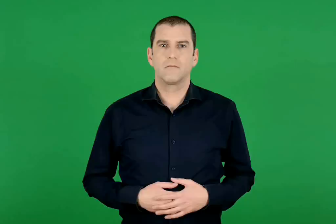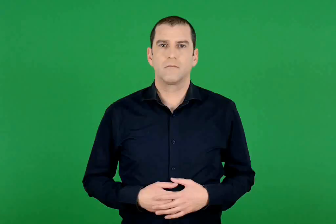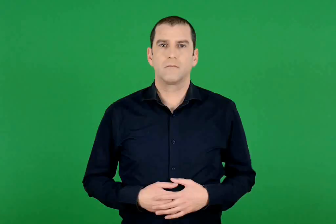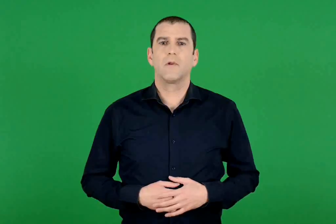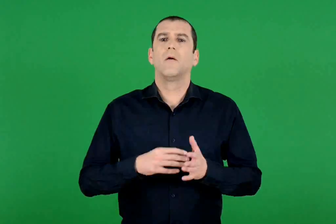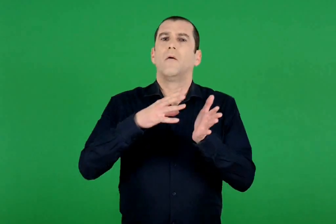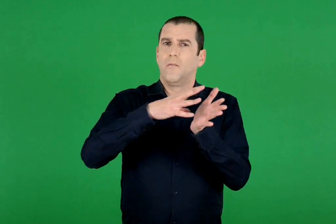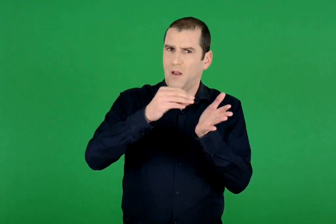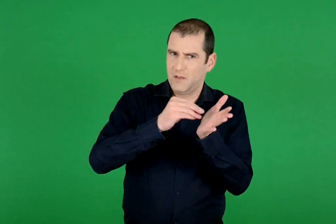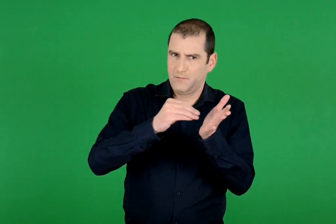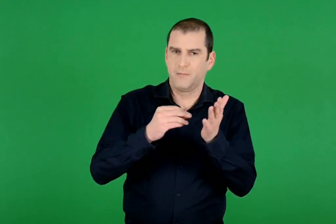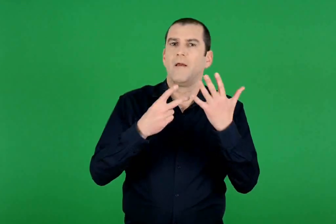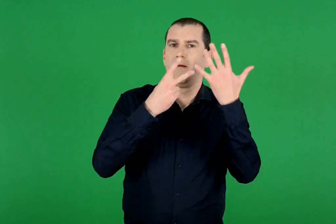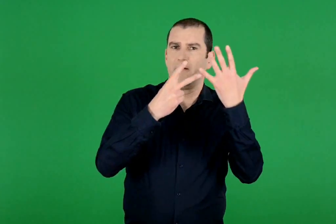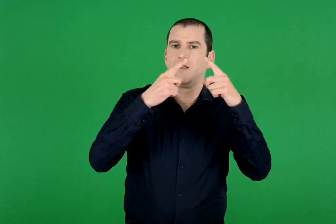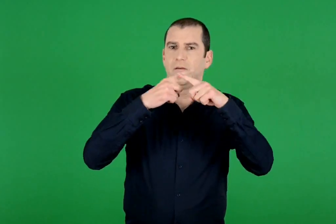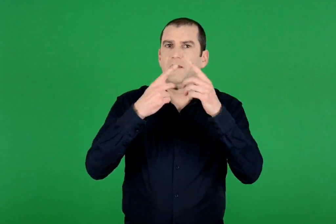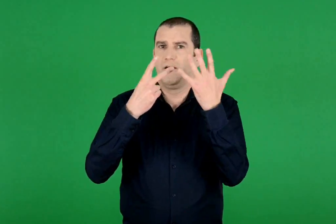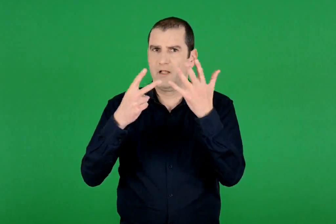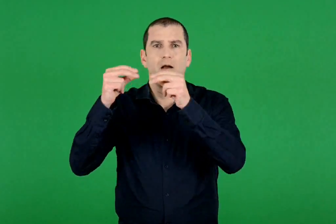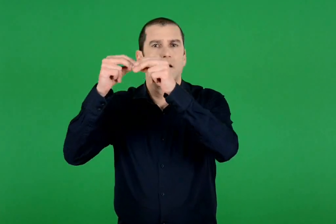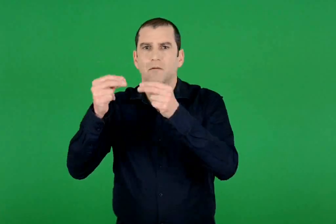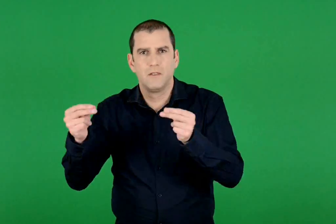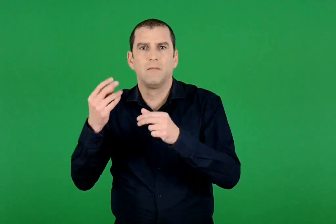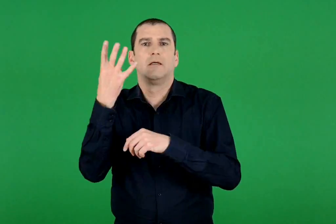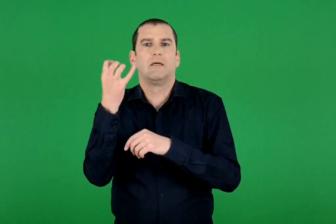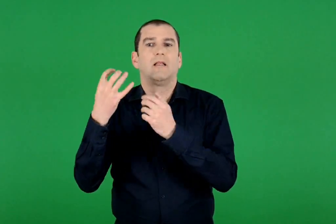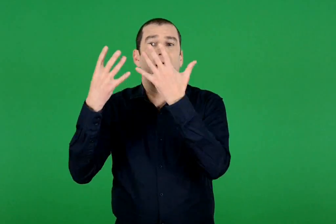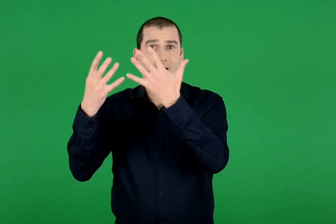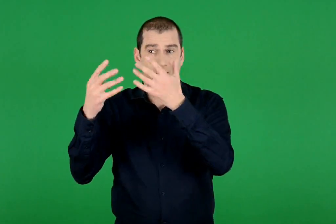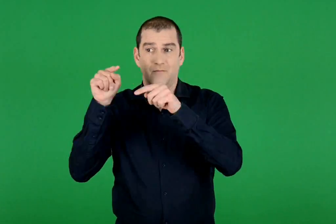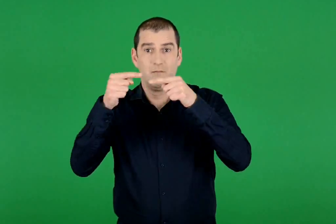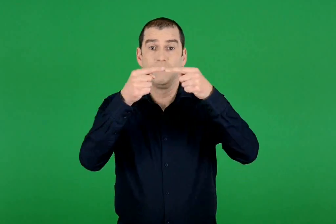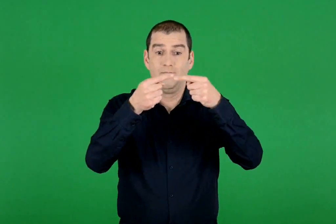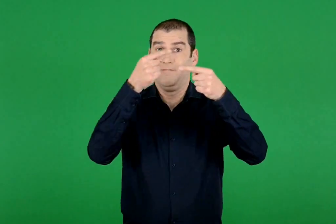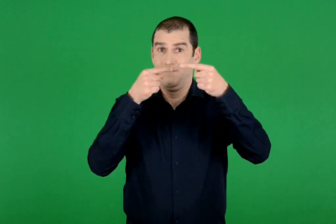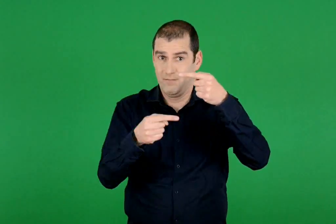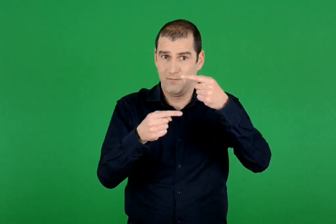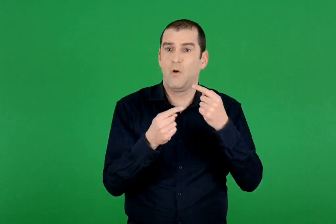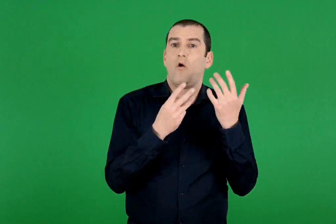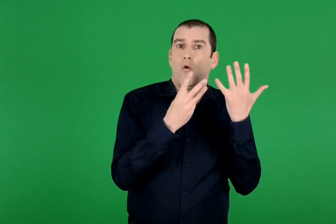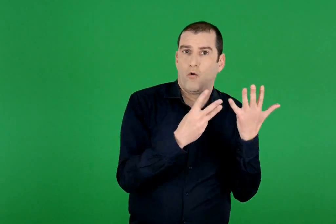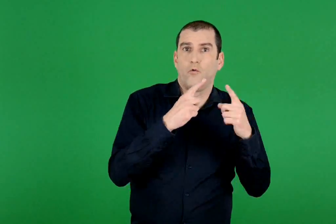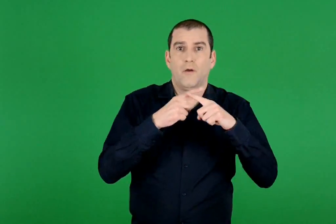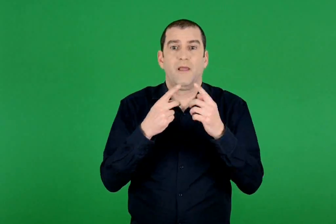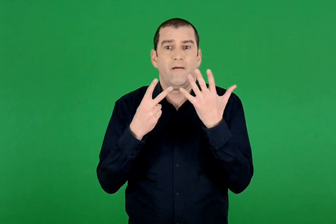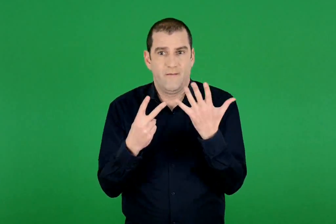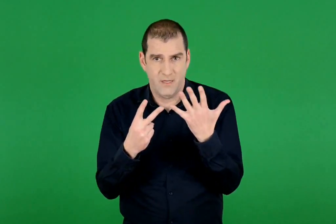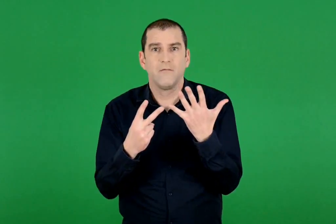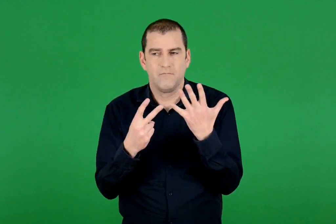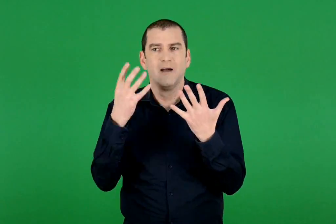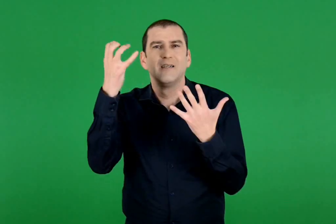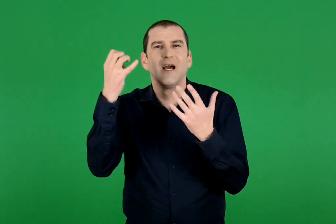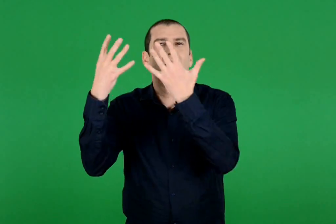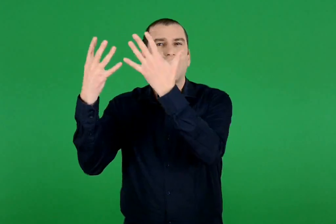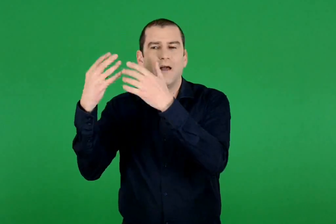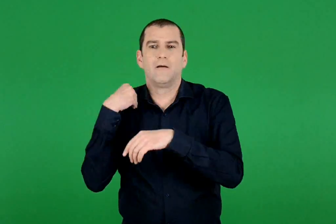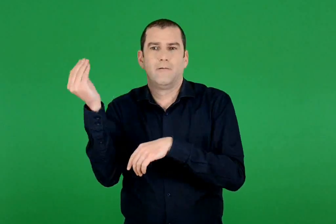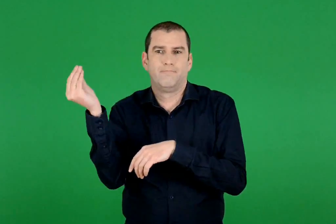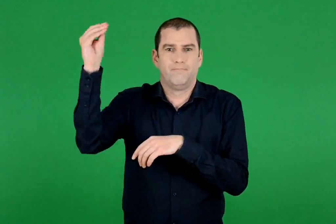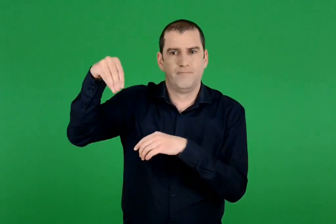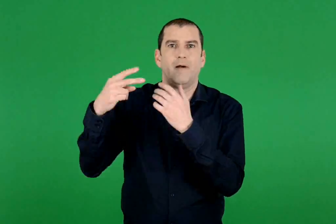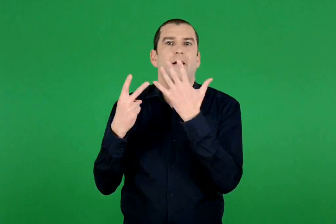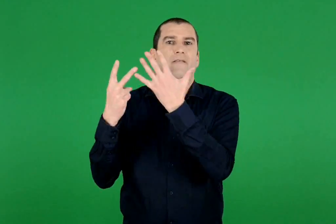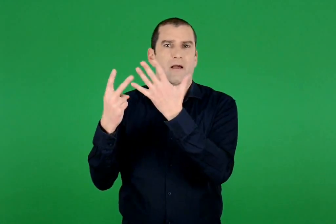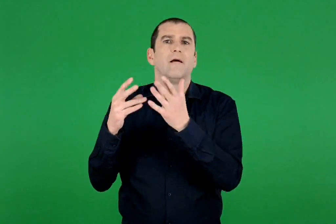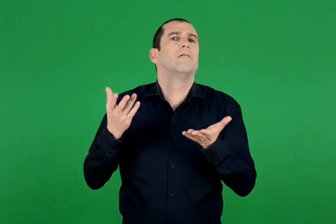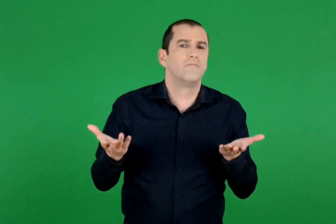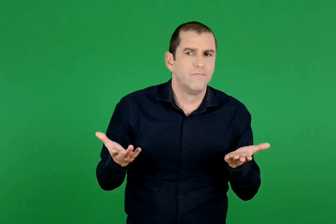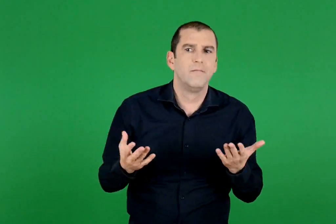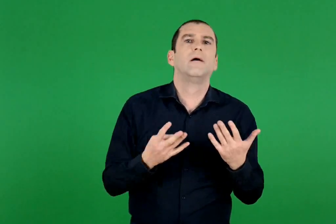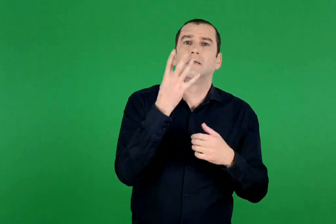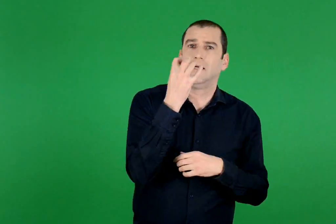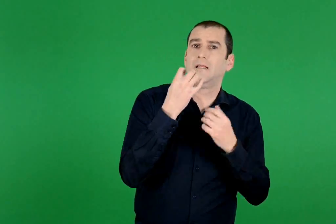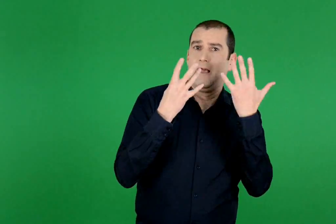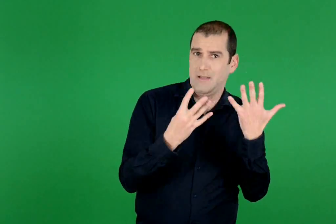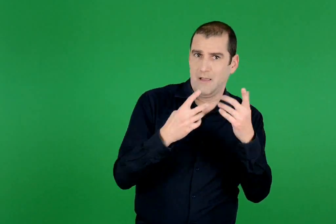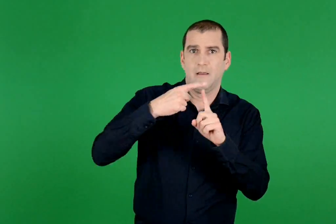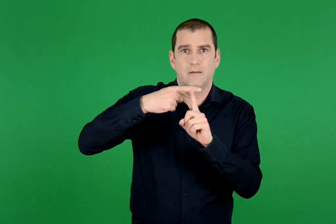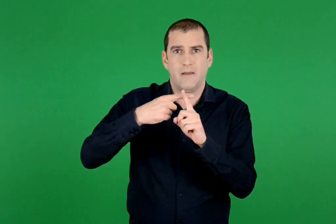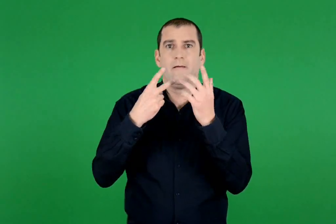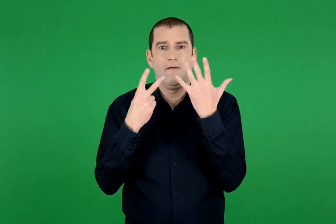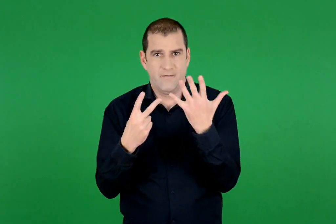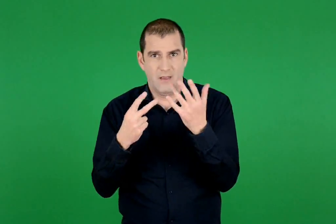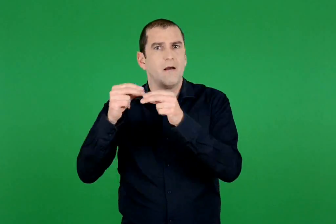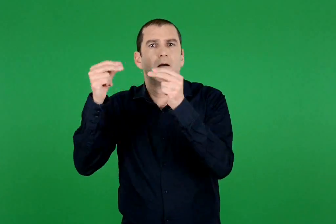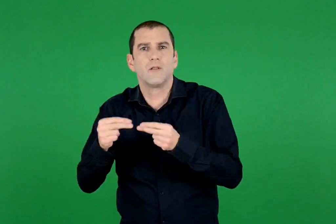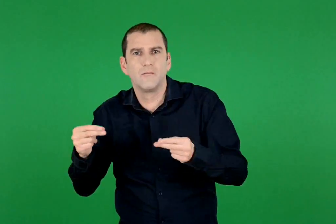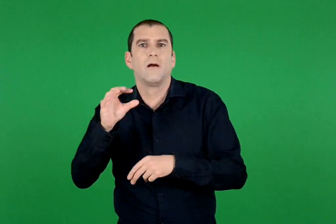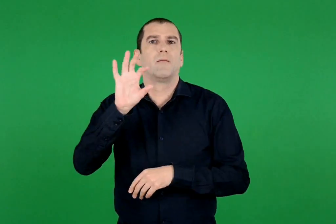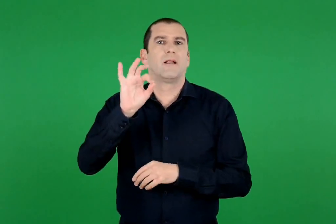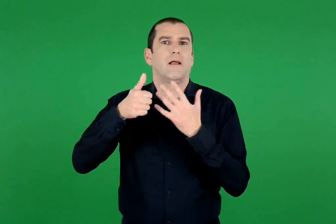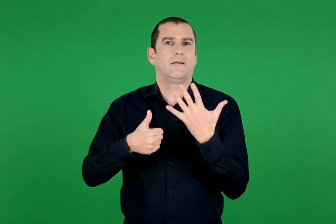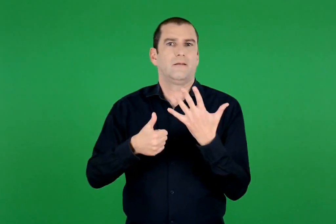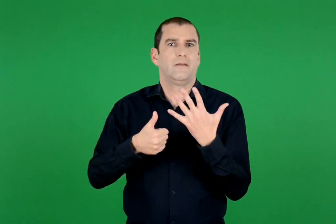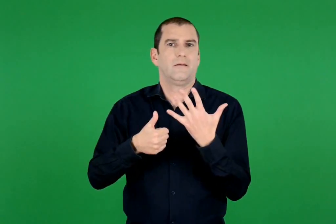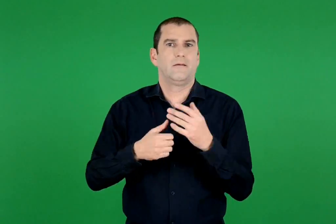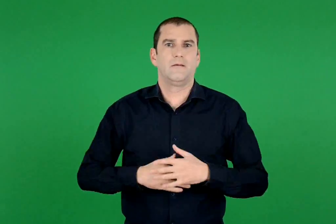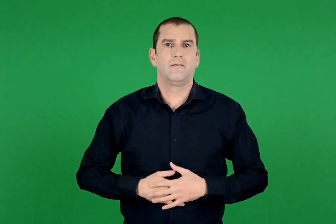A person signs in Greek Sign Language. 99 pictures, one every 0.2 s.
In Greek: π.χ. από το 7 x 7 = 49 , για να βρω το 8 x 7 , προσθέτω 7 στο 49 , δηλαδή 49 + 7 = 56
